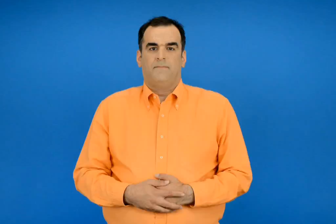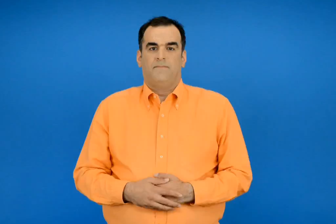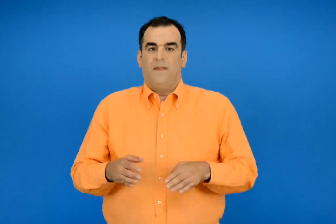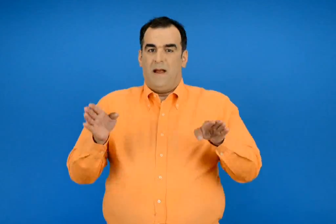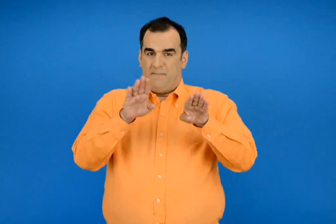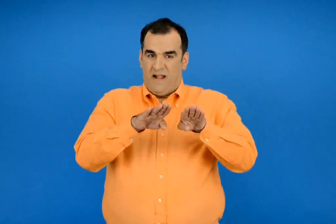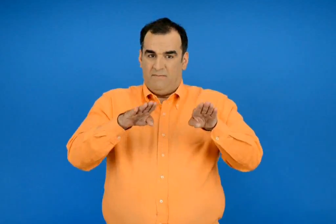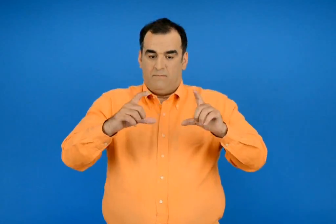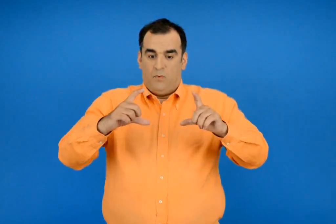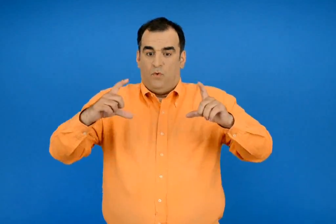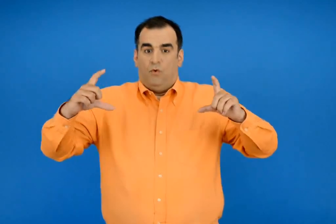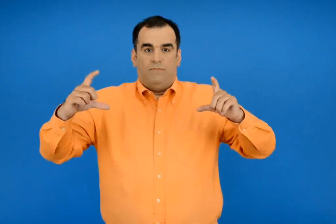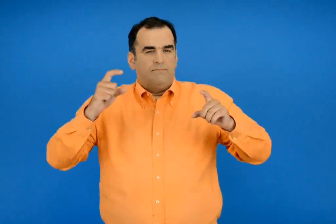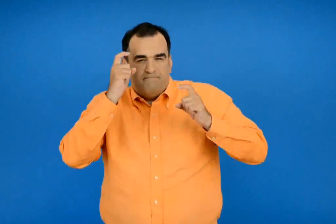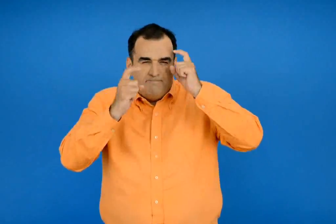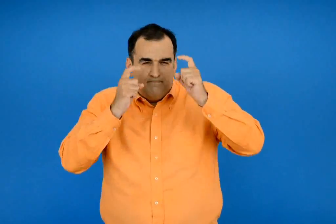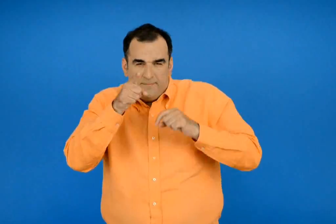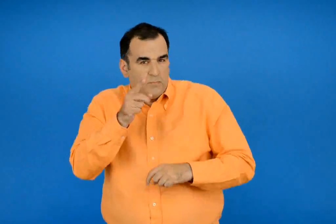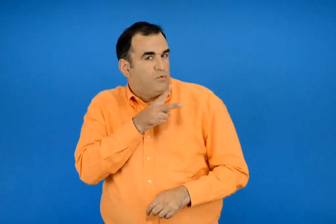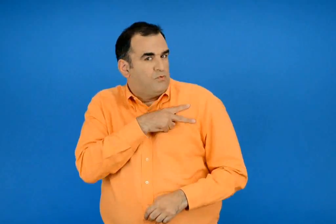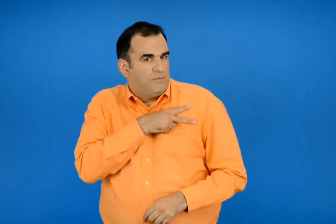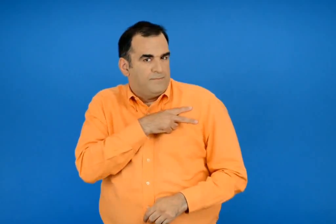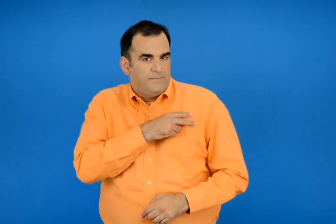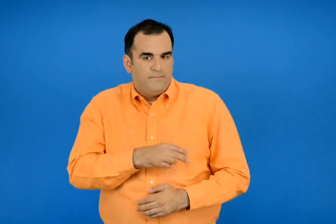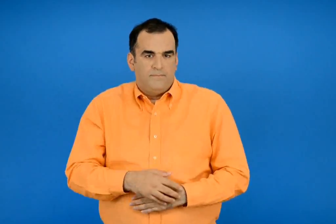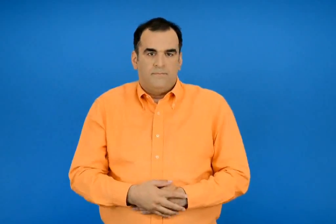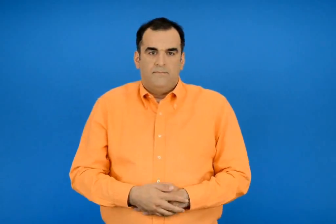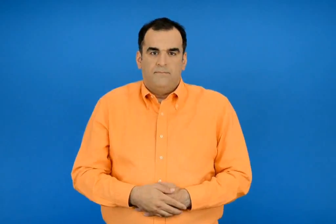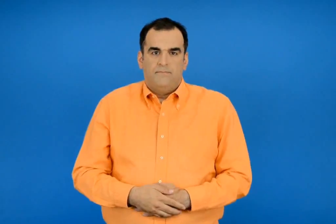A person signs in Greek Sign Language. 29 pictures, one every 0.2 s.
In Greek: ποιά επιφάνεια είναι περισσότερη ; υπολογίζω το σωστό
